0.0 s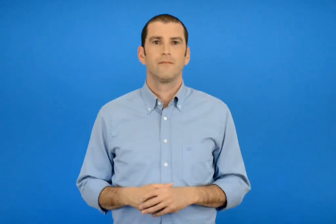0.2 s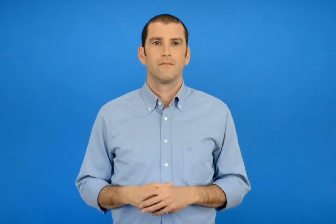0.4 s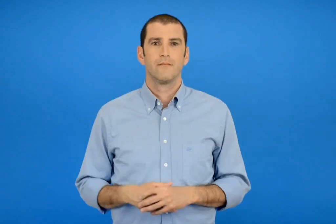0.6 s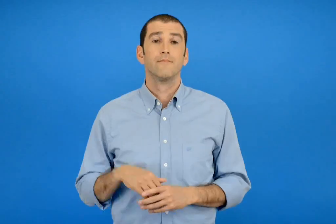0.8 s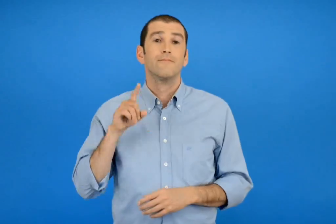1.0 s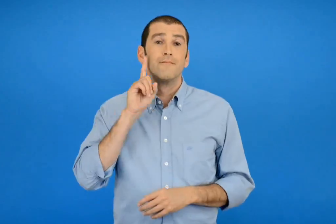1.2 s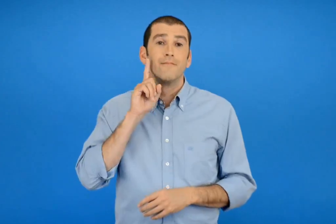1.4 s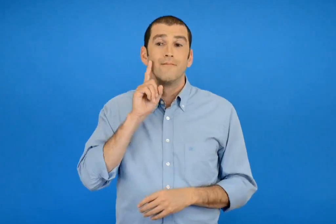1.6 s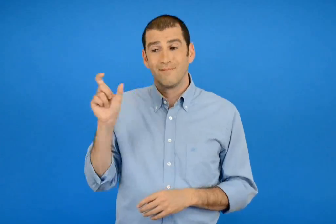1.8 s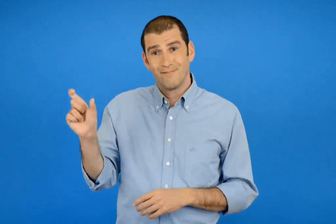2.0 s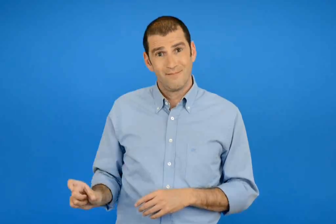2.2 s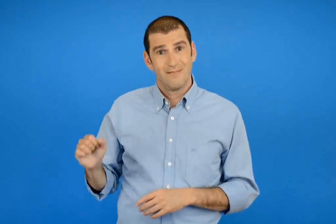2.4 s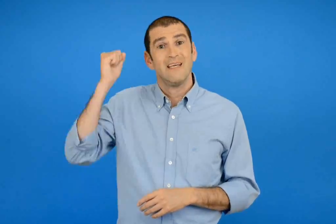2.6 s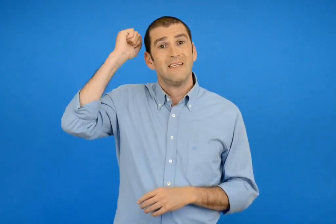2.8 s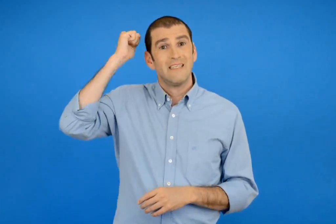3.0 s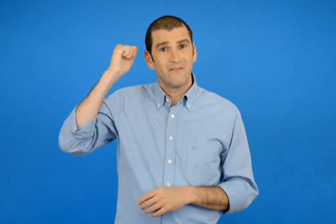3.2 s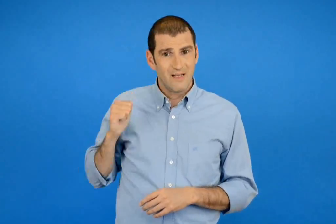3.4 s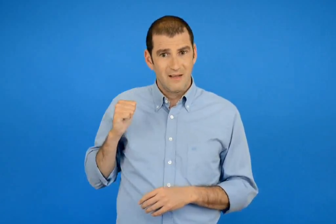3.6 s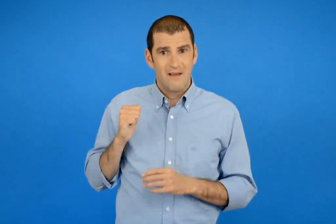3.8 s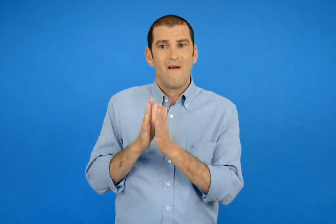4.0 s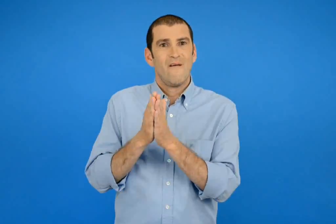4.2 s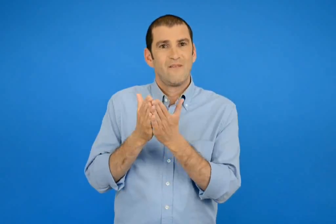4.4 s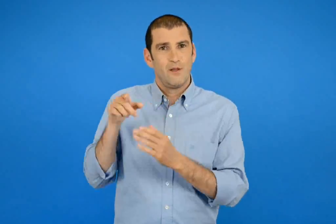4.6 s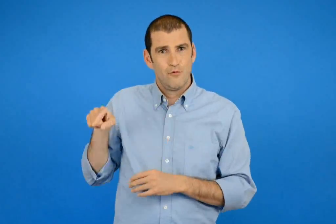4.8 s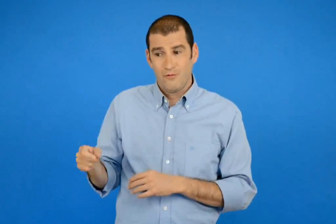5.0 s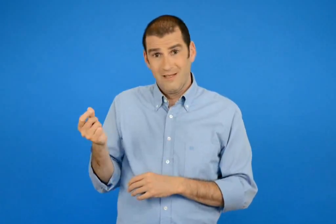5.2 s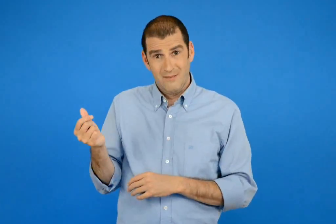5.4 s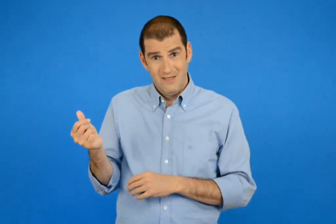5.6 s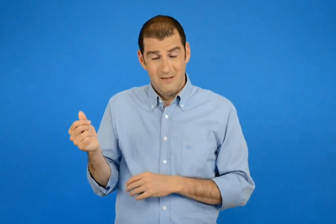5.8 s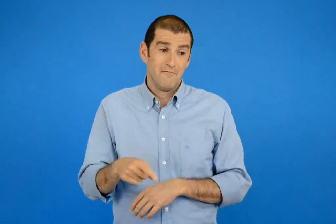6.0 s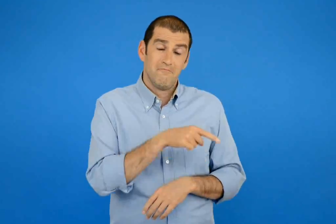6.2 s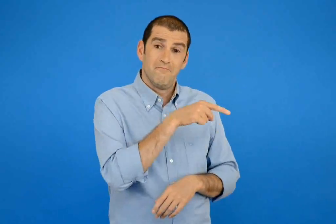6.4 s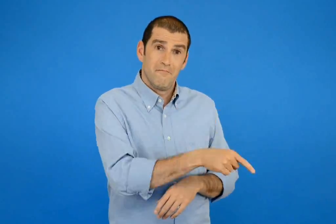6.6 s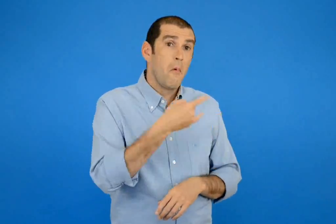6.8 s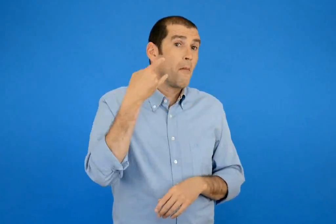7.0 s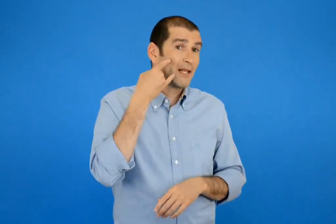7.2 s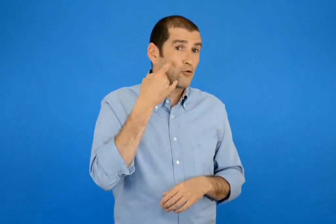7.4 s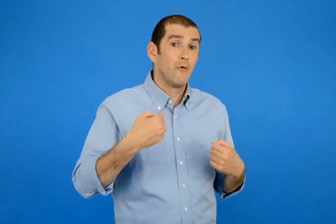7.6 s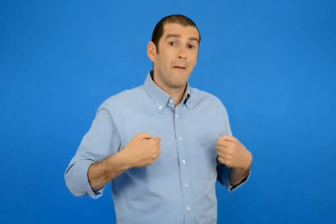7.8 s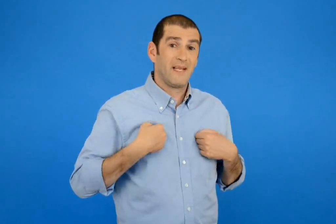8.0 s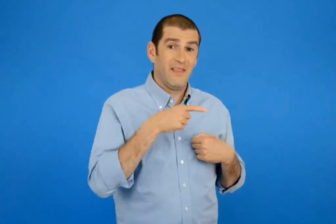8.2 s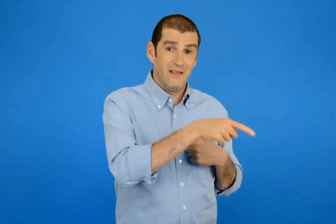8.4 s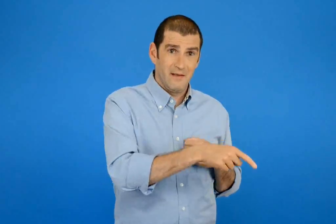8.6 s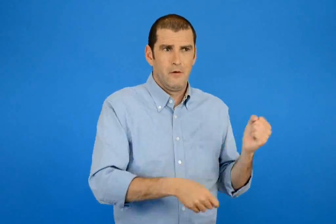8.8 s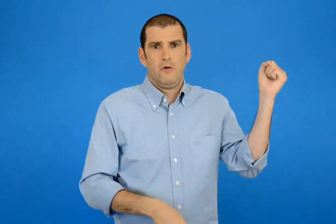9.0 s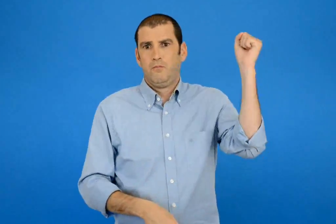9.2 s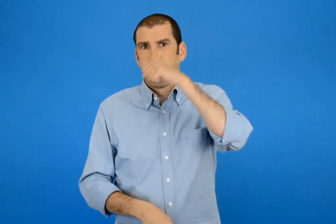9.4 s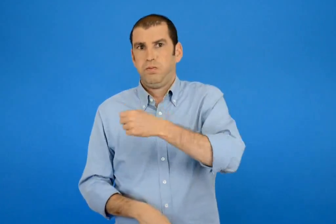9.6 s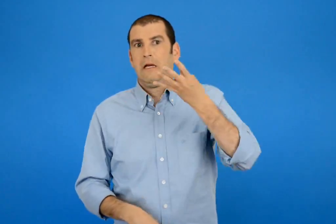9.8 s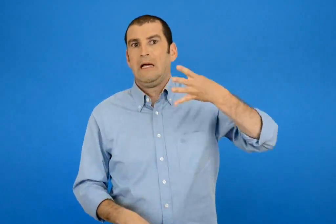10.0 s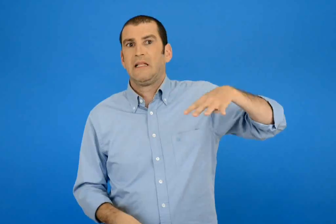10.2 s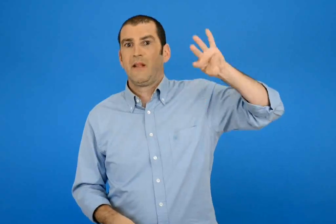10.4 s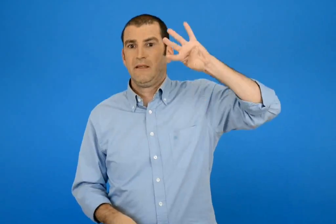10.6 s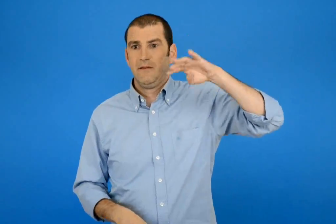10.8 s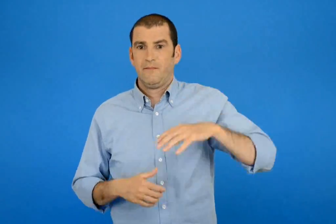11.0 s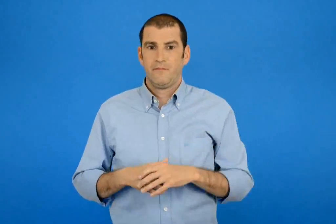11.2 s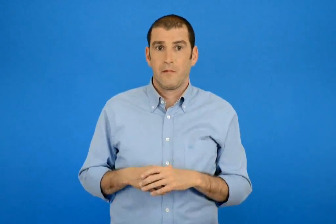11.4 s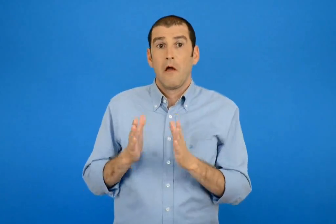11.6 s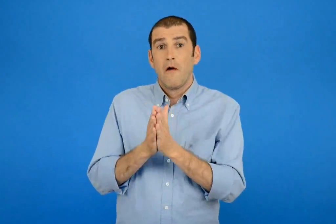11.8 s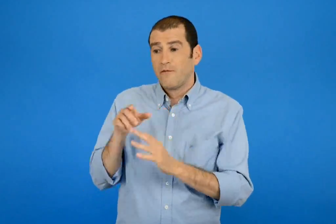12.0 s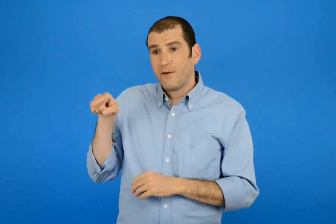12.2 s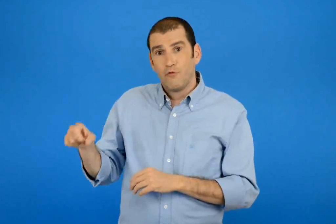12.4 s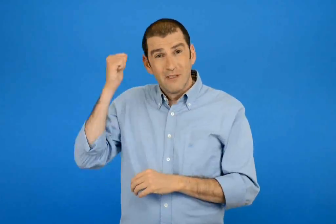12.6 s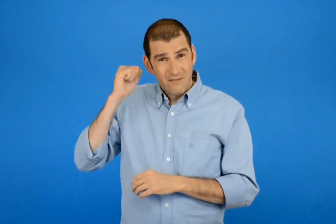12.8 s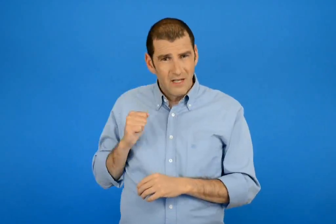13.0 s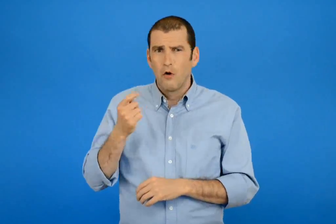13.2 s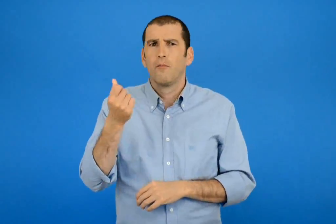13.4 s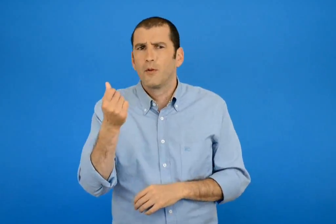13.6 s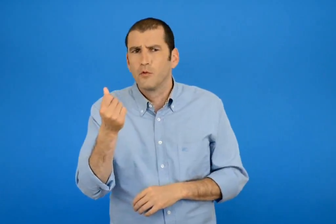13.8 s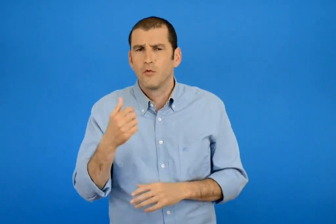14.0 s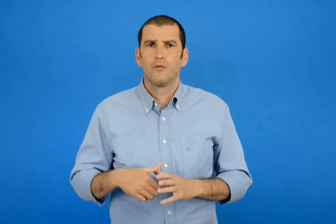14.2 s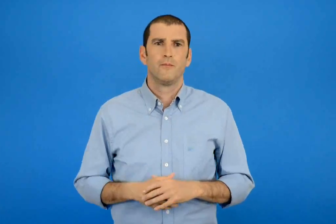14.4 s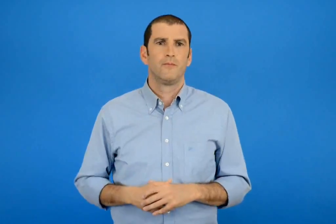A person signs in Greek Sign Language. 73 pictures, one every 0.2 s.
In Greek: το παιχνίδι που αγόρασε ο πέτρος έχει τετραπλάσια τιμή από το βιβλίο της σαββίνας πόσο κοστίζει το βιβλίο της σαββίνας ;
